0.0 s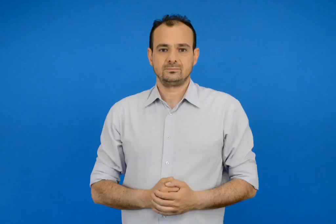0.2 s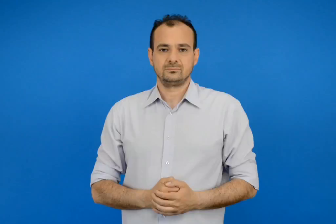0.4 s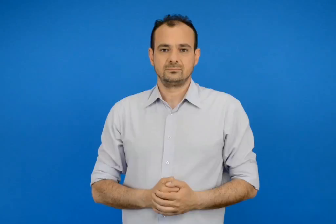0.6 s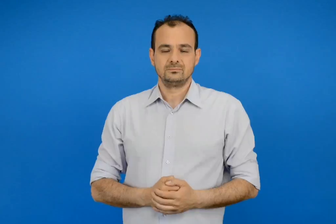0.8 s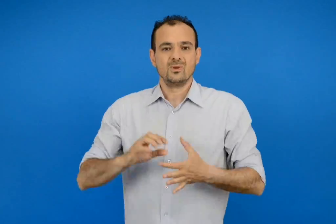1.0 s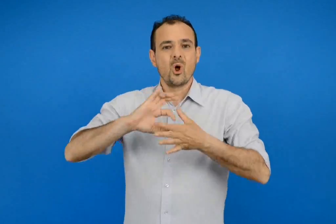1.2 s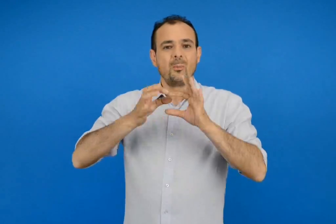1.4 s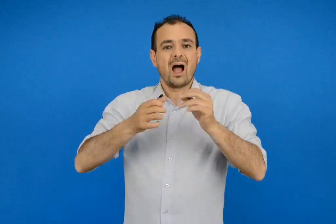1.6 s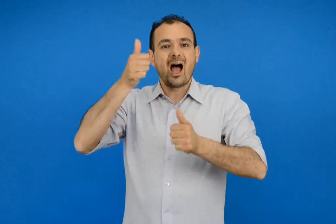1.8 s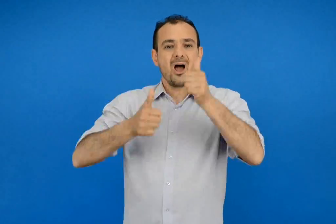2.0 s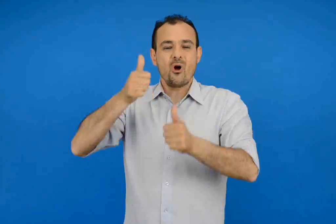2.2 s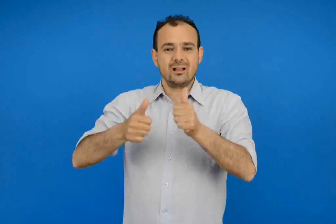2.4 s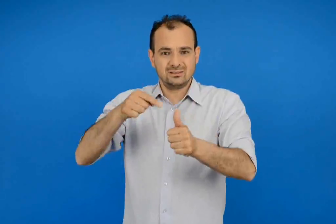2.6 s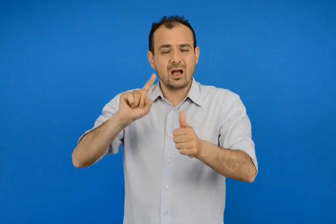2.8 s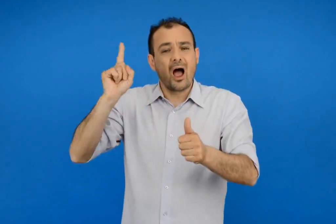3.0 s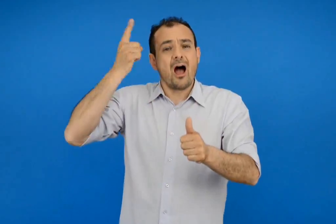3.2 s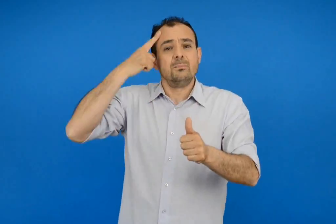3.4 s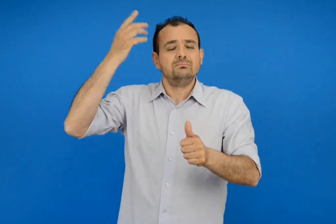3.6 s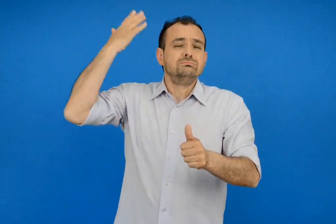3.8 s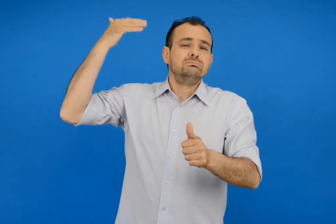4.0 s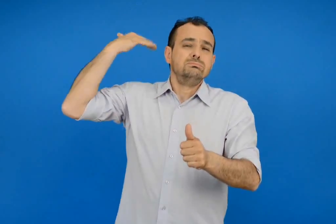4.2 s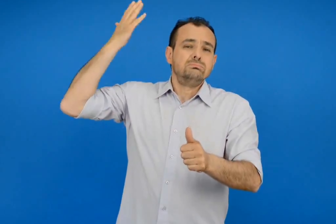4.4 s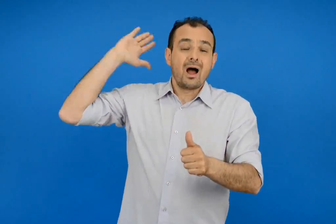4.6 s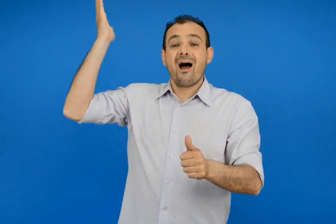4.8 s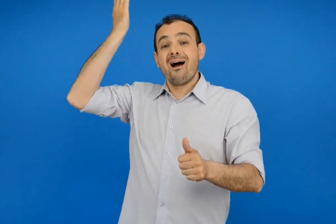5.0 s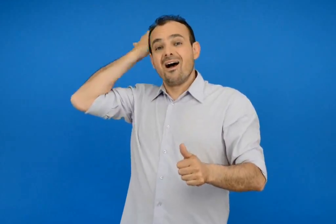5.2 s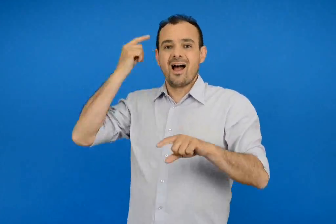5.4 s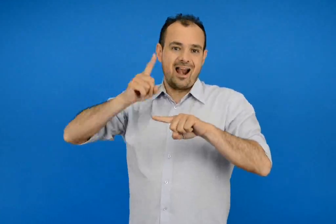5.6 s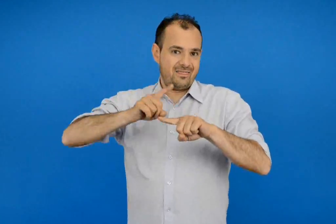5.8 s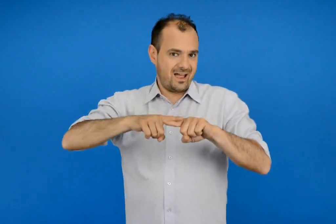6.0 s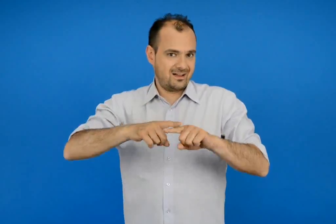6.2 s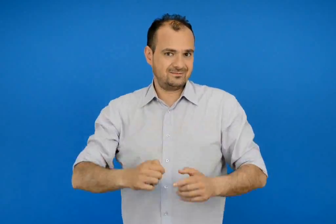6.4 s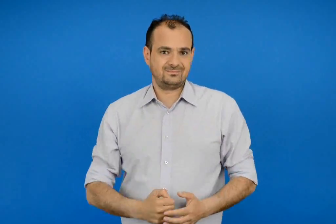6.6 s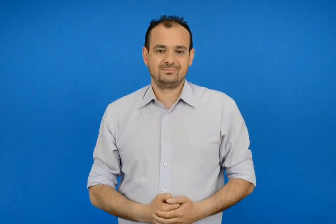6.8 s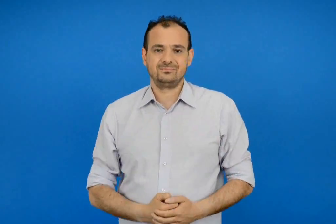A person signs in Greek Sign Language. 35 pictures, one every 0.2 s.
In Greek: οι ολυμπιακοί αγώνες ξεκίνησαν από την αρχαιά ελλάδα
